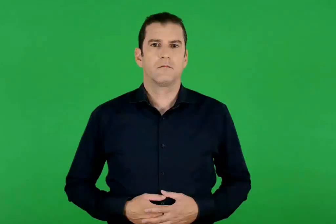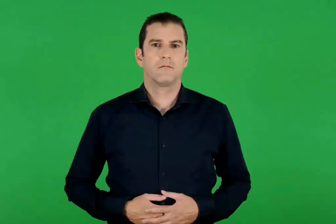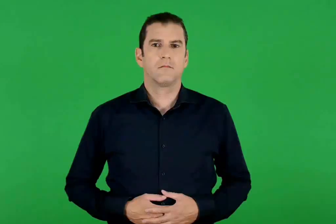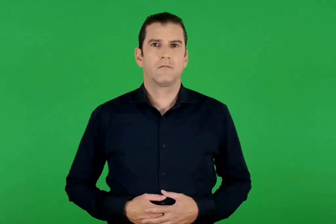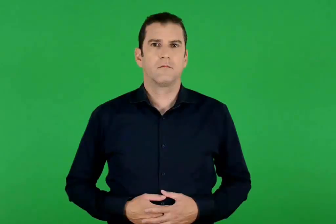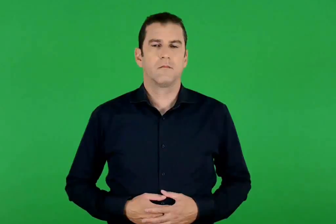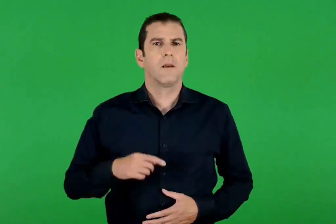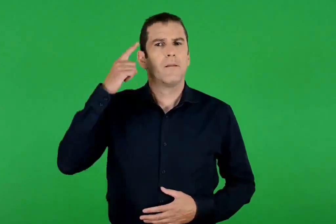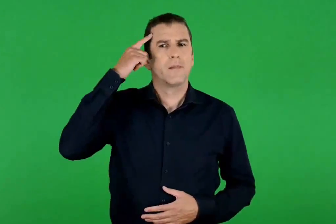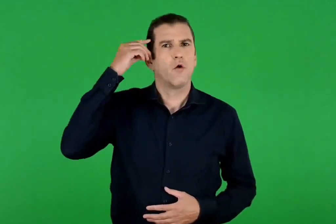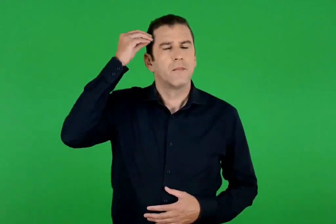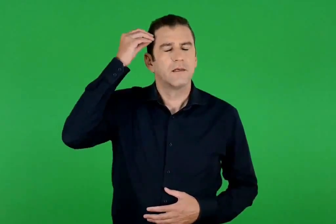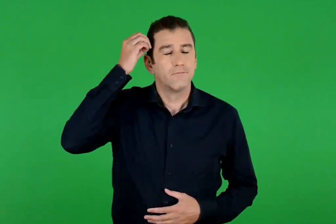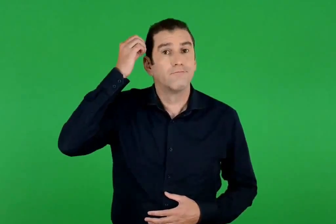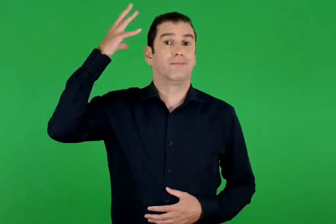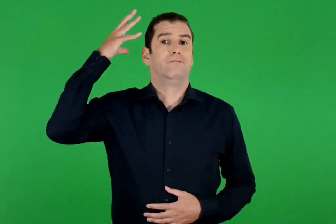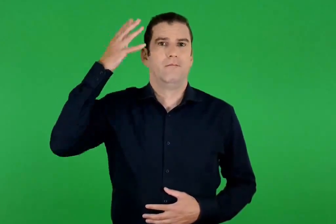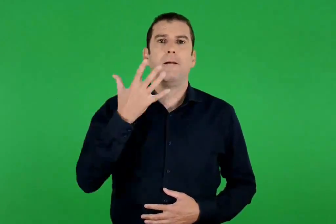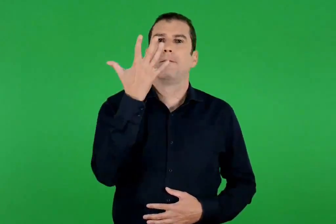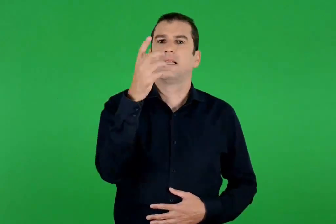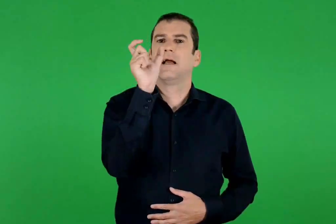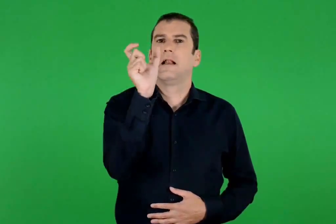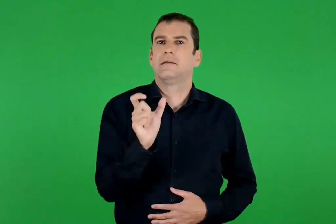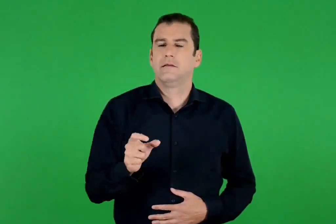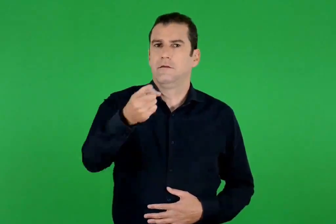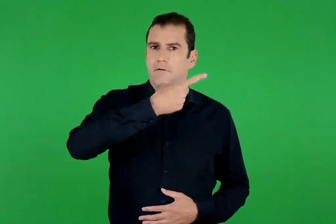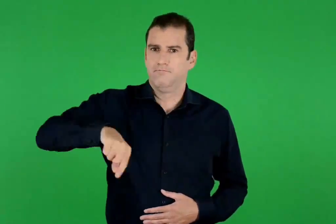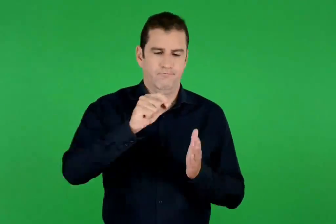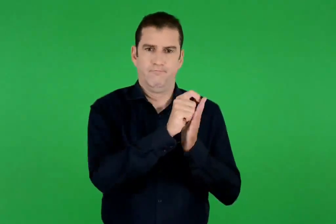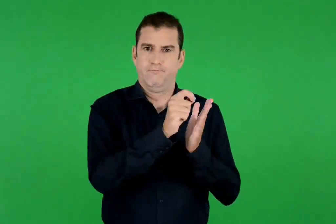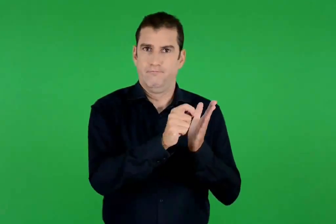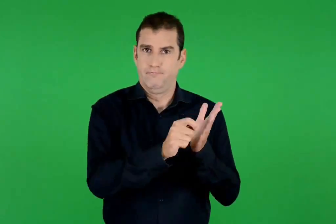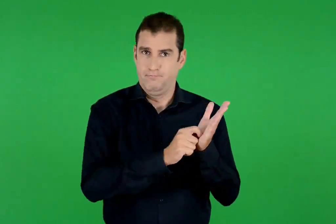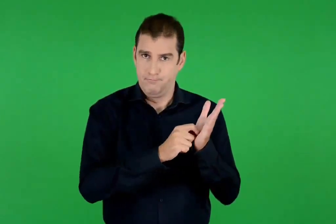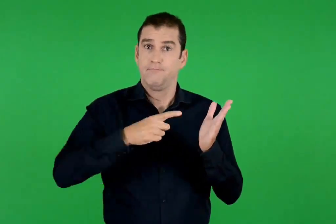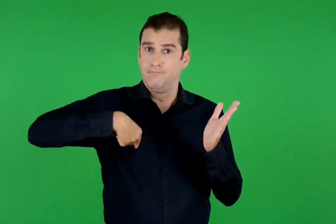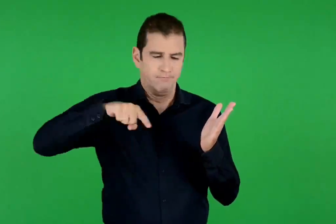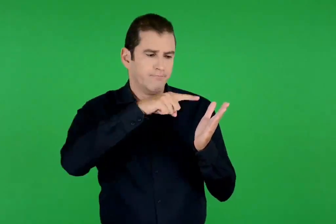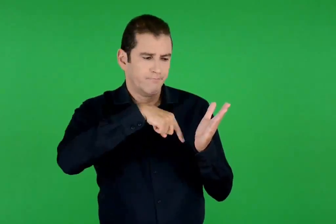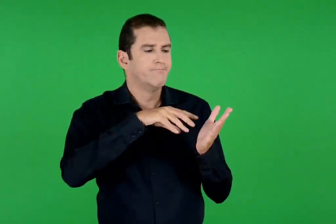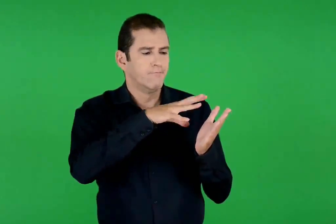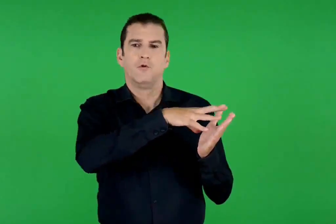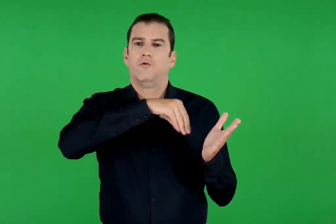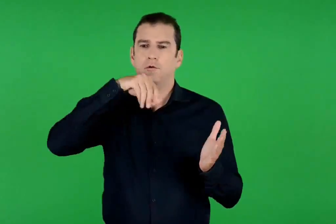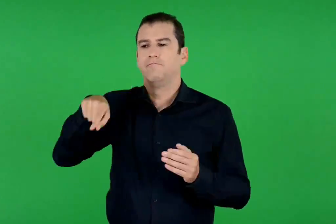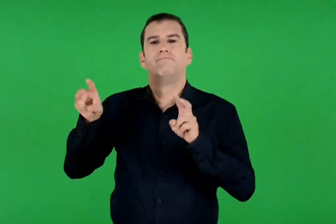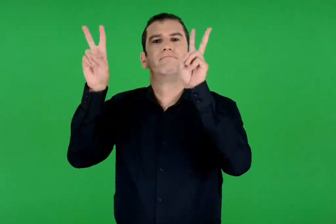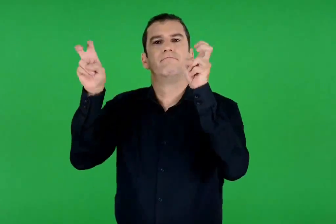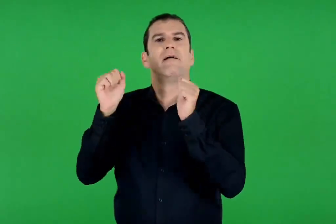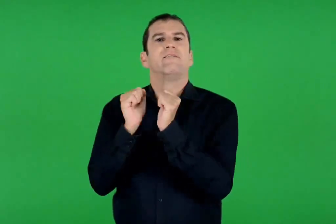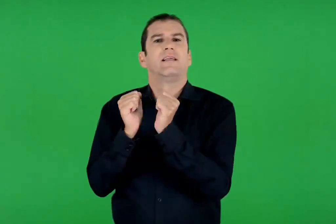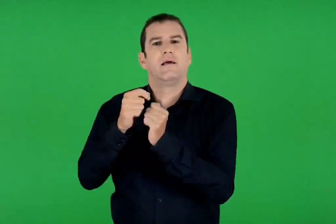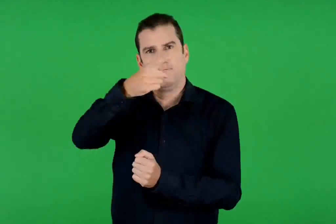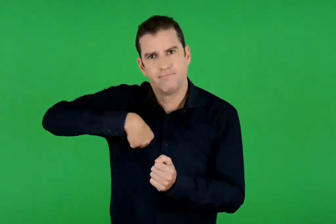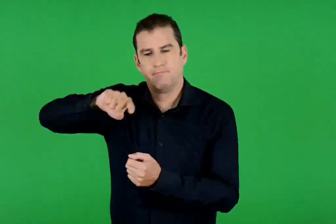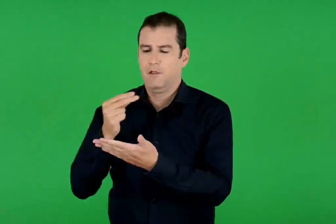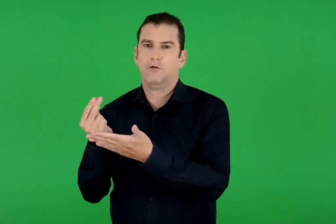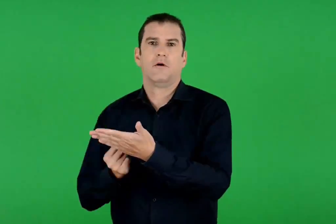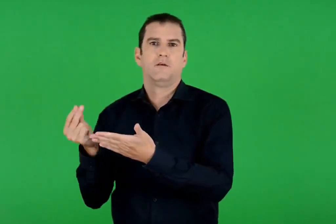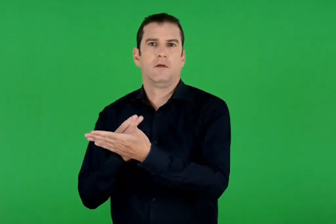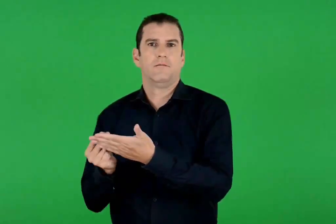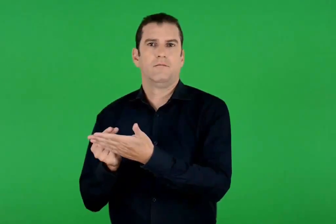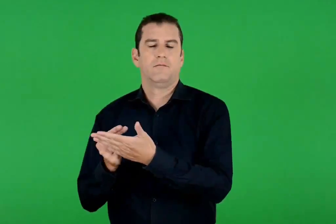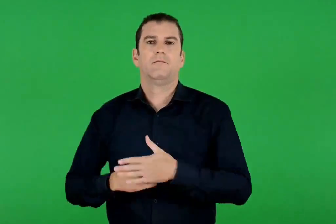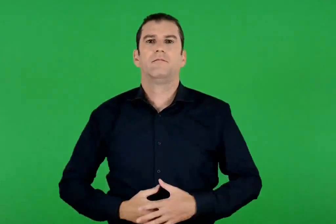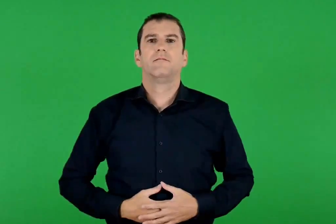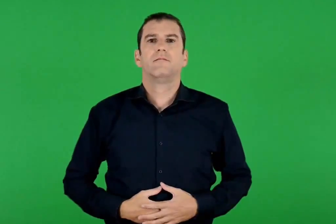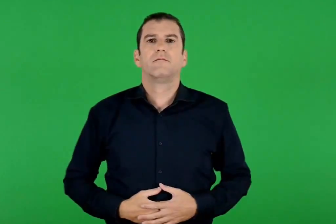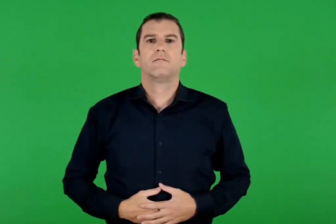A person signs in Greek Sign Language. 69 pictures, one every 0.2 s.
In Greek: σημειώνουμε 5 λέξεις που μας ήρθαν έτσι στο μυαλό , και , εμπνευσμένοι από αυτές , ζωγραφίζουμε τη φιλία
